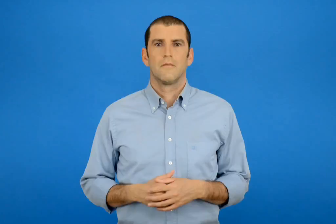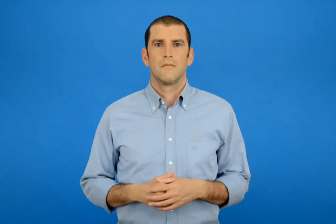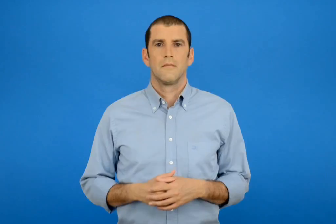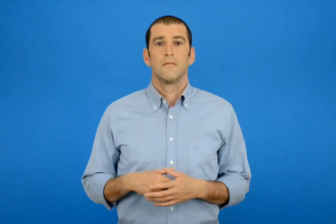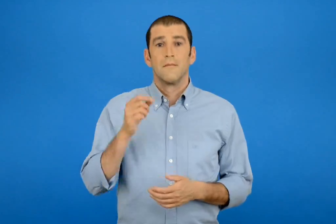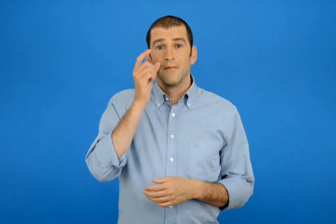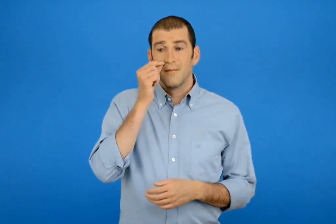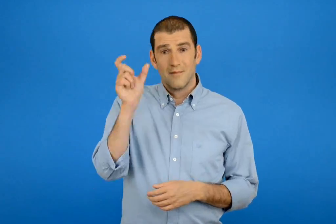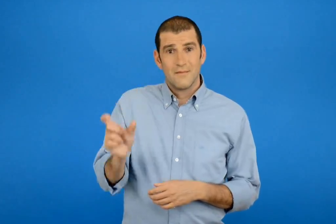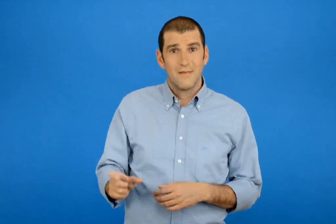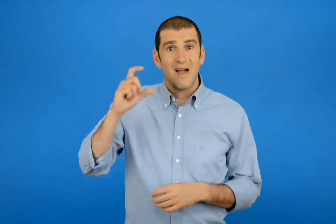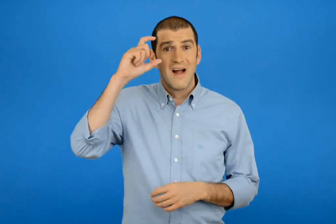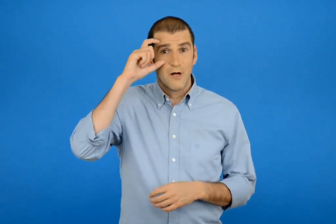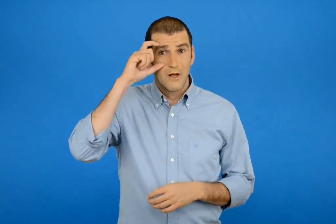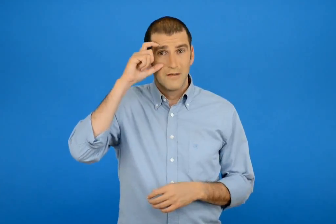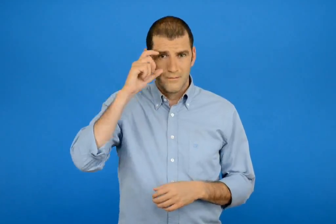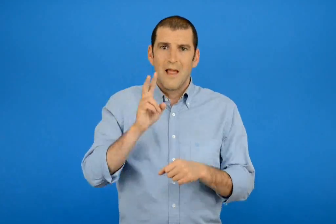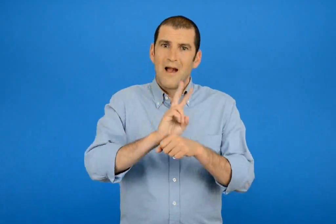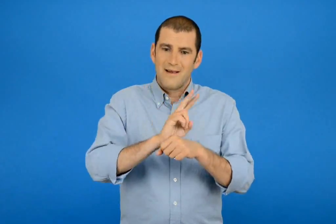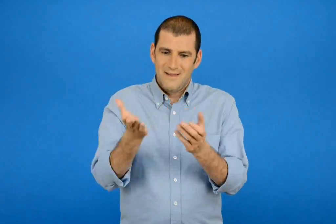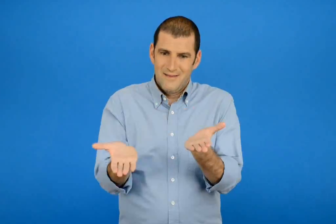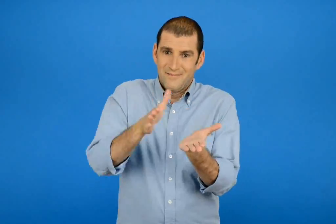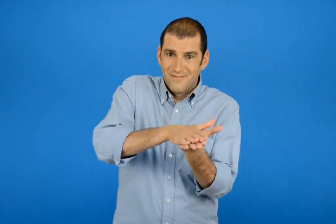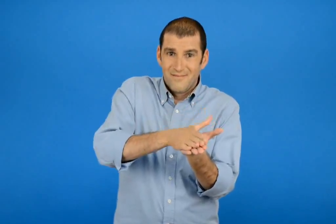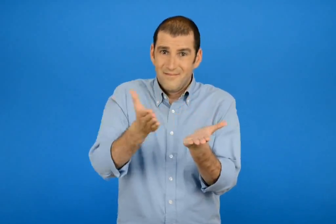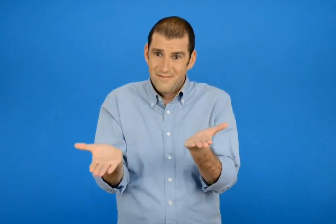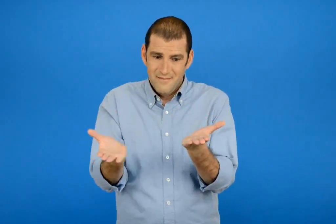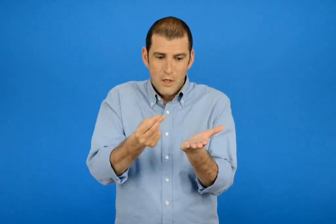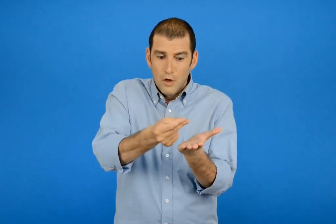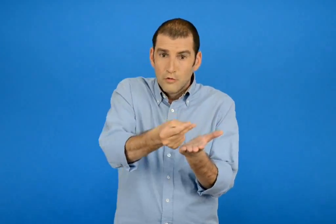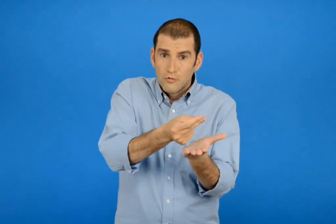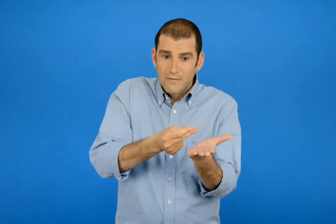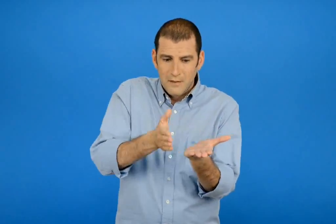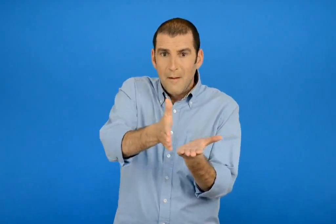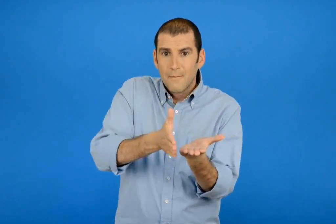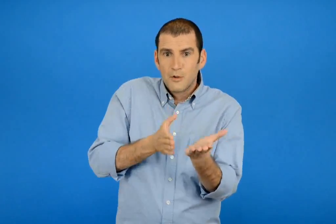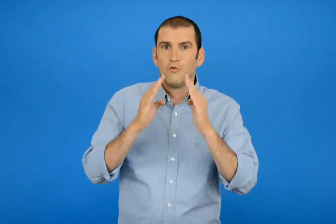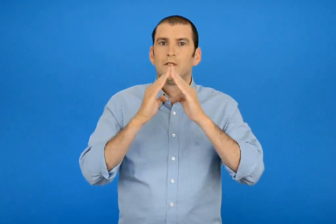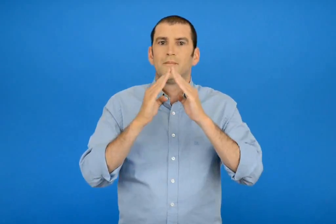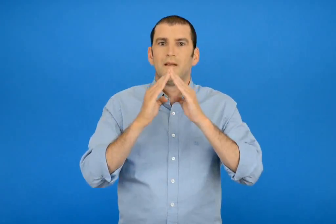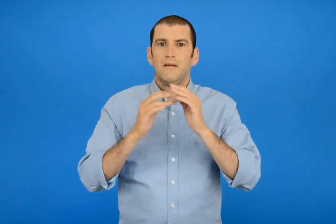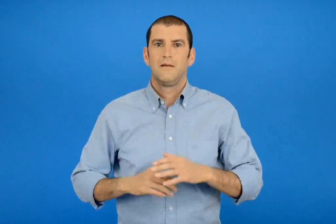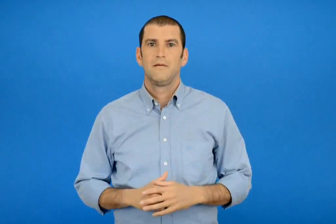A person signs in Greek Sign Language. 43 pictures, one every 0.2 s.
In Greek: ο νικόλας ζωγράφισε μισό σπίτι στο τσακισμένο χαρτί
